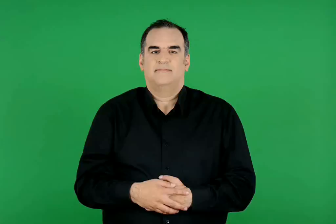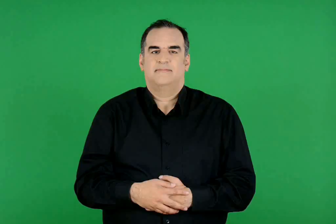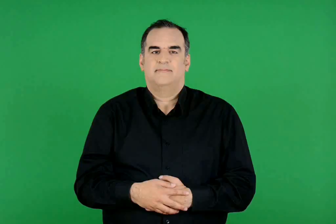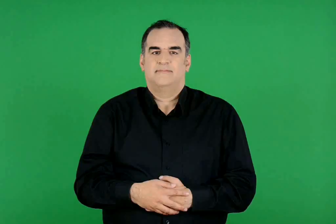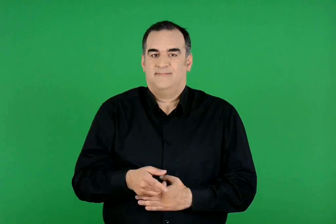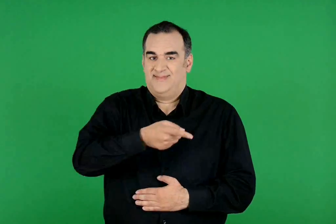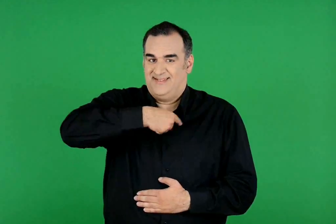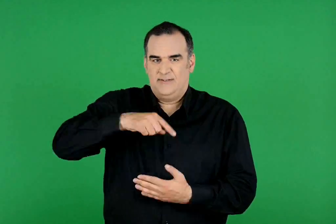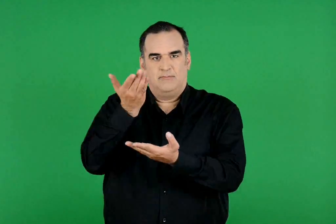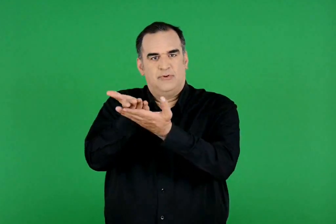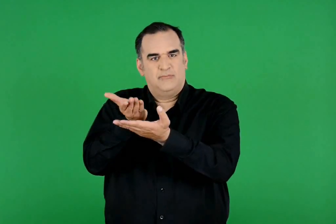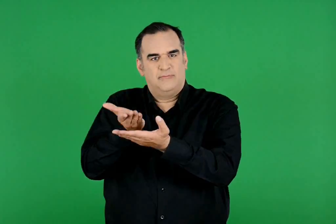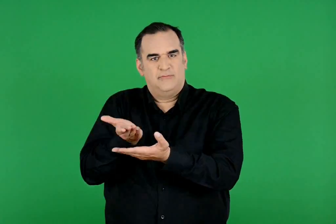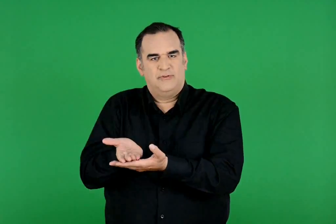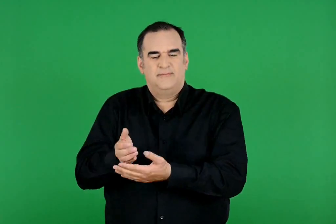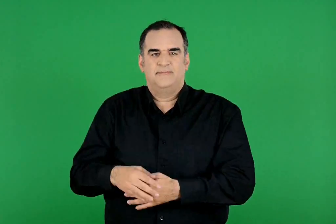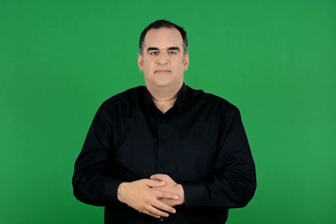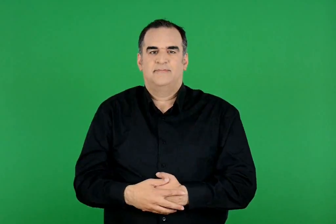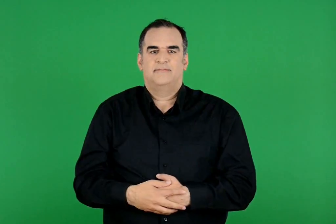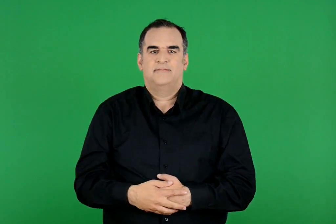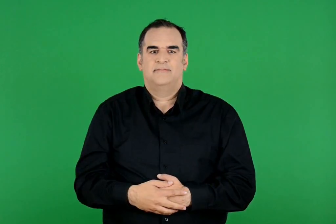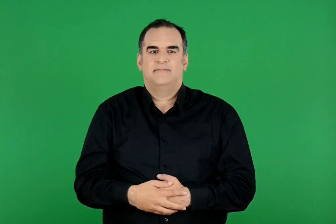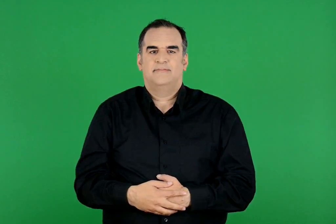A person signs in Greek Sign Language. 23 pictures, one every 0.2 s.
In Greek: οι προτάσεις μας
